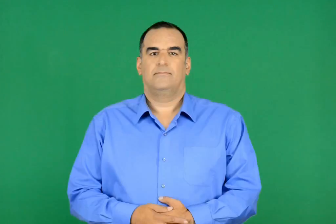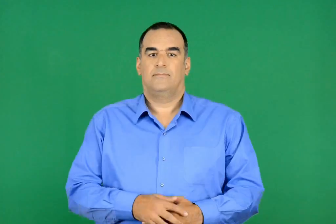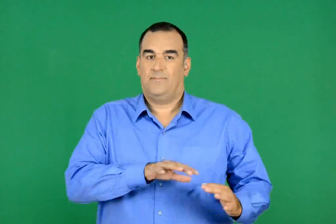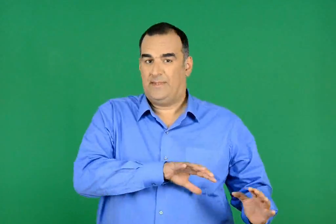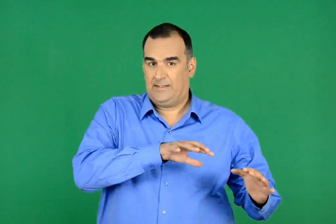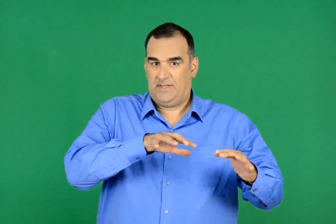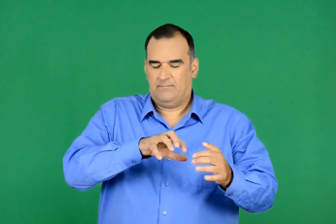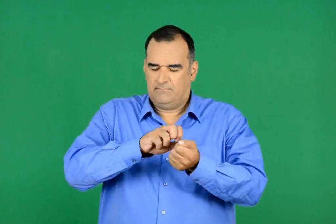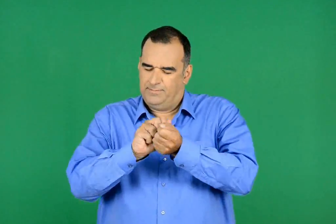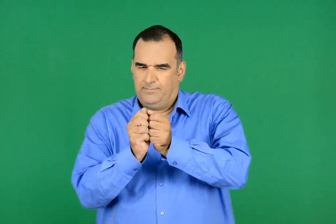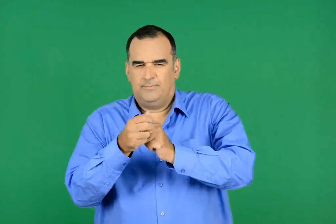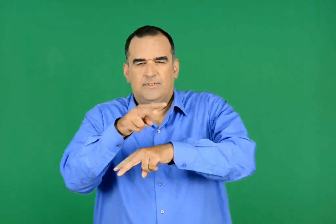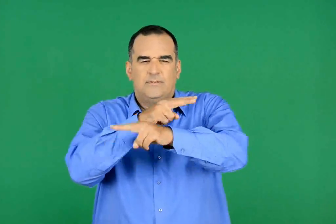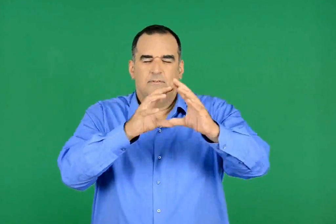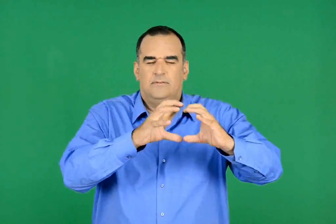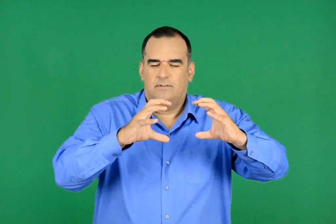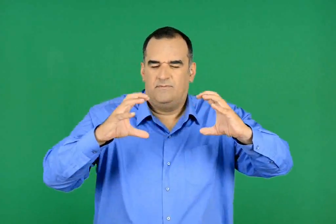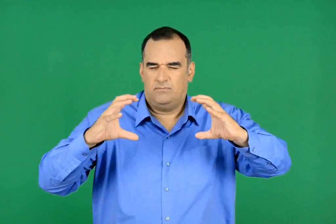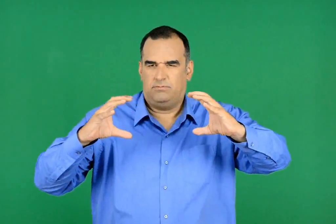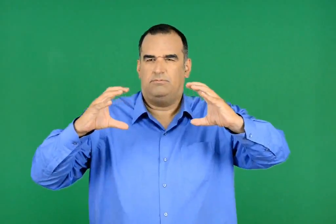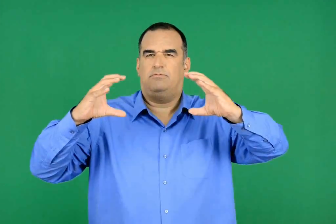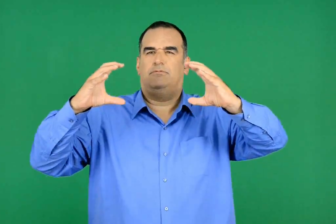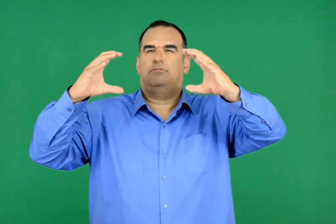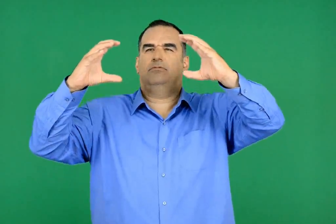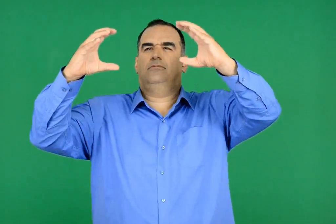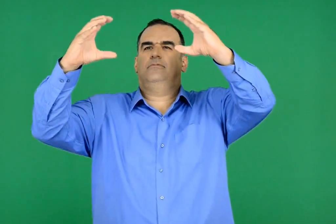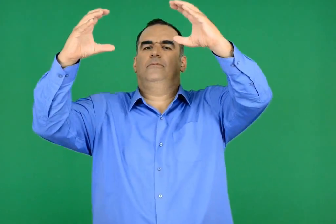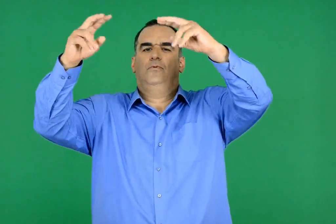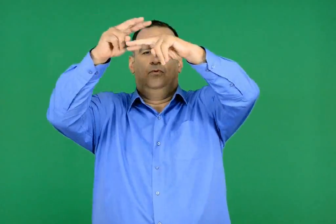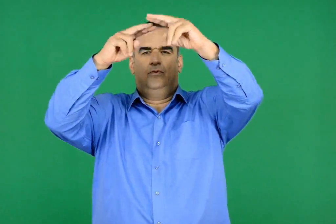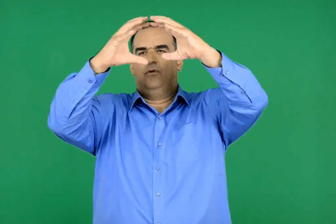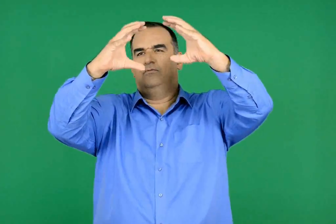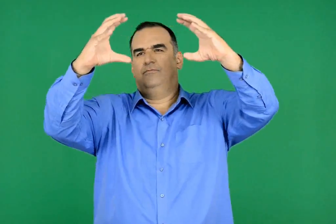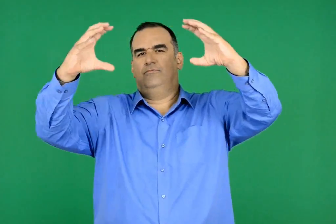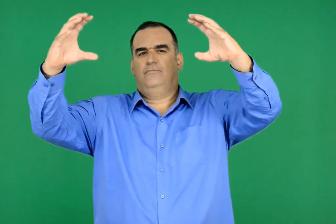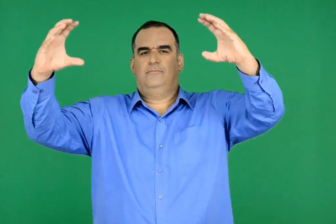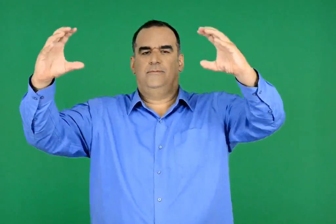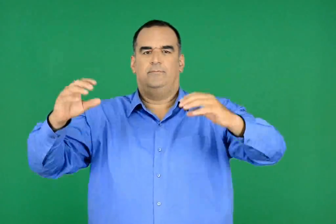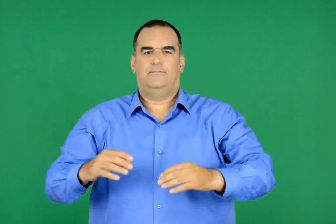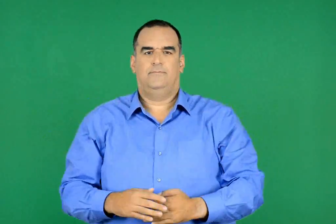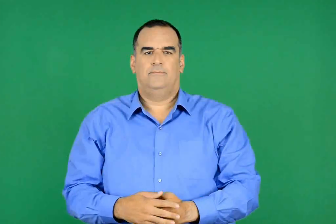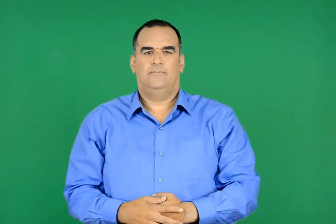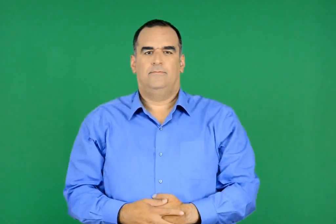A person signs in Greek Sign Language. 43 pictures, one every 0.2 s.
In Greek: το κύμα έγινε σύννεφο κι ανέβηκε στον ουρανό
